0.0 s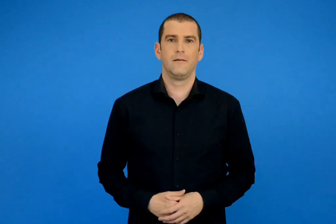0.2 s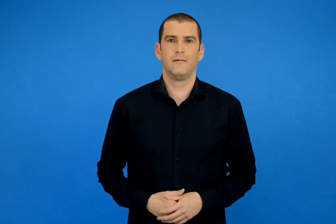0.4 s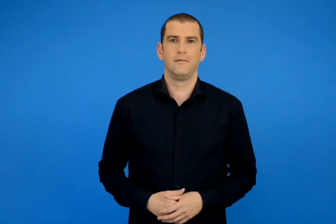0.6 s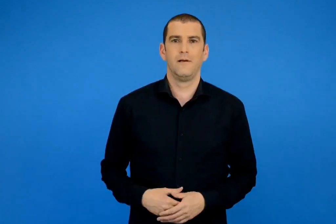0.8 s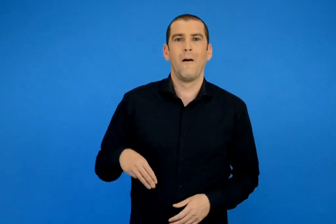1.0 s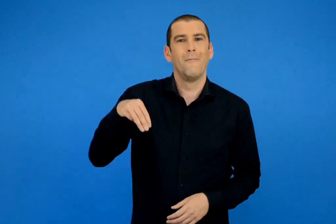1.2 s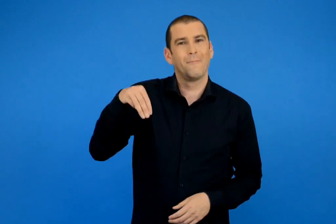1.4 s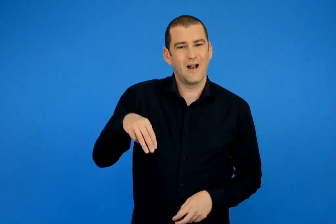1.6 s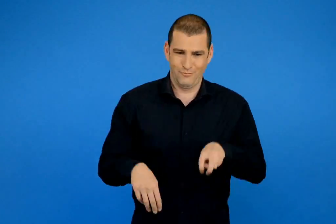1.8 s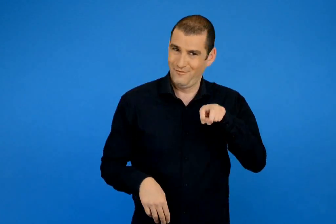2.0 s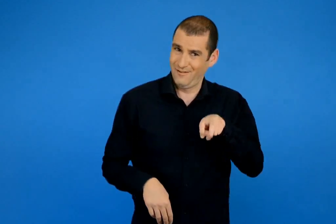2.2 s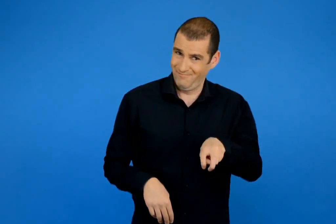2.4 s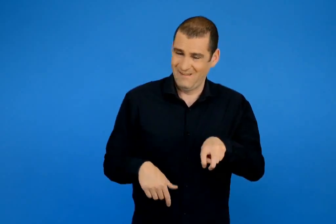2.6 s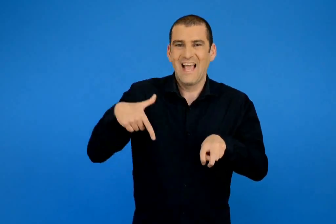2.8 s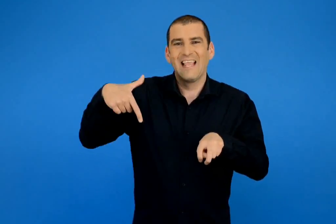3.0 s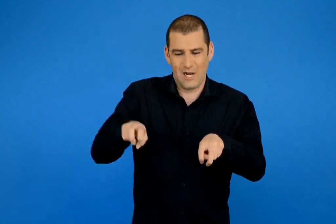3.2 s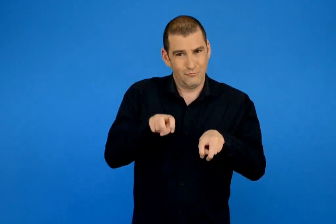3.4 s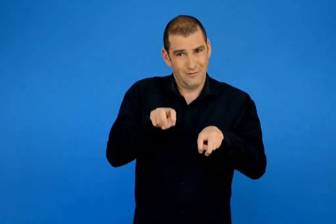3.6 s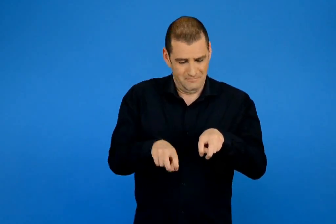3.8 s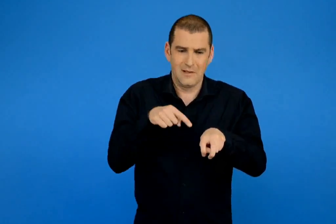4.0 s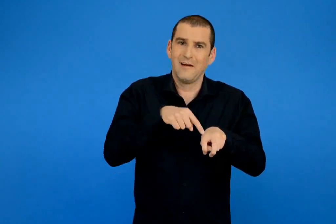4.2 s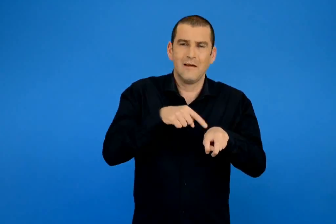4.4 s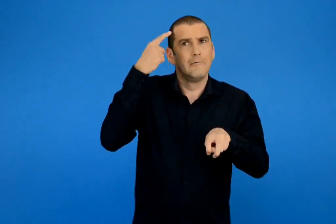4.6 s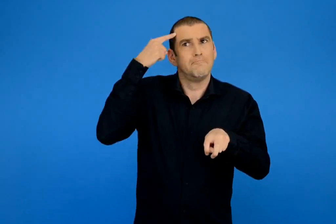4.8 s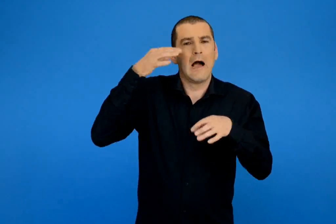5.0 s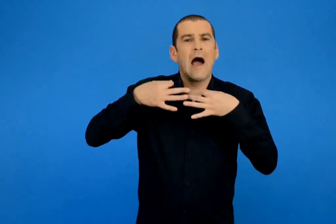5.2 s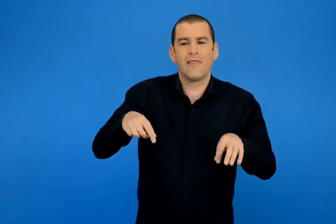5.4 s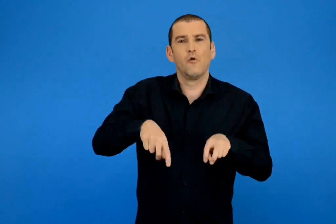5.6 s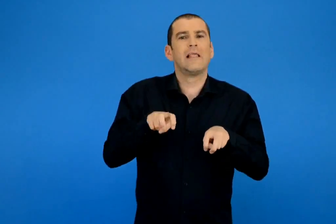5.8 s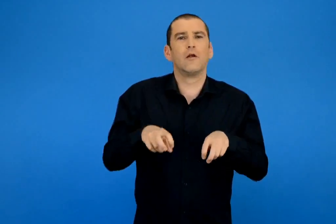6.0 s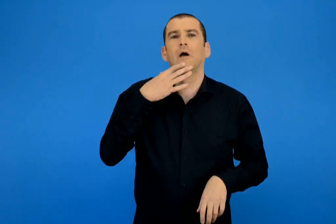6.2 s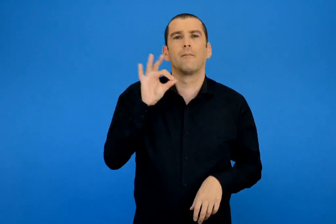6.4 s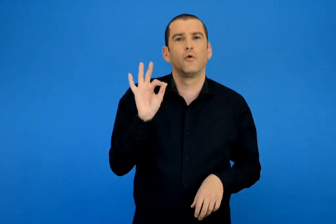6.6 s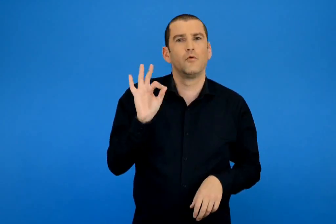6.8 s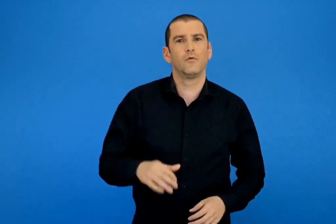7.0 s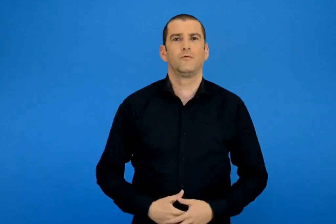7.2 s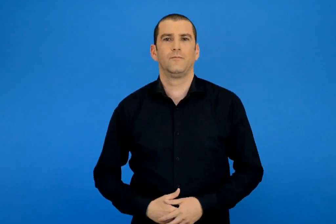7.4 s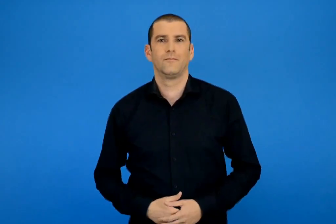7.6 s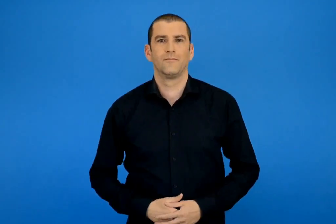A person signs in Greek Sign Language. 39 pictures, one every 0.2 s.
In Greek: γιατί νομίζεις ότι ο μάνος δε σκέφτηκε τον γιαννους που καθόταν διπλά του ;
